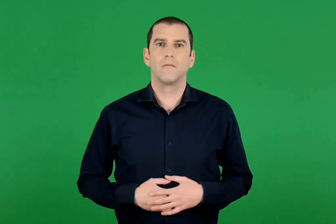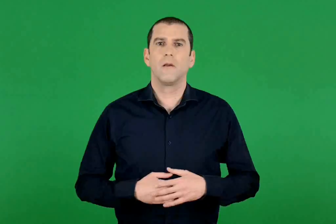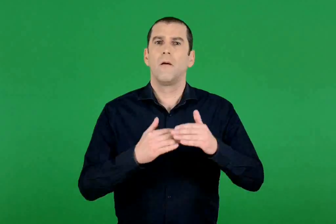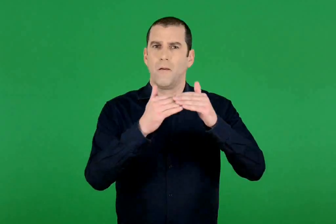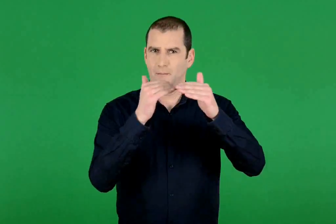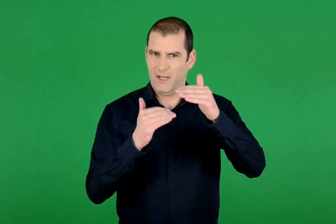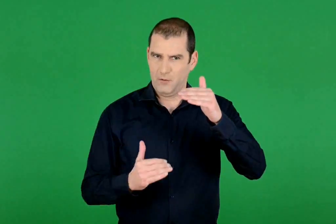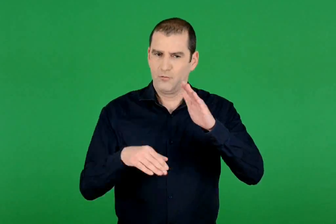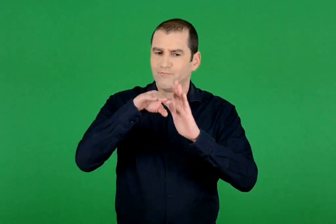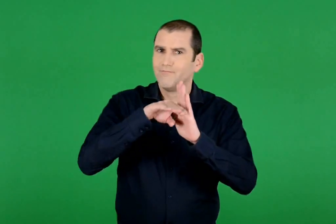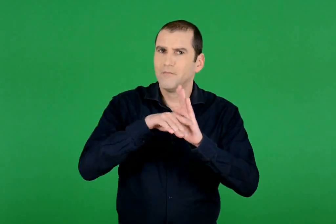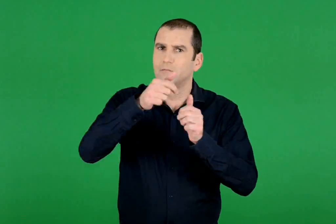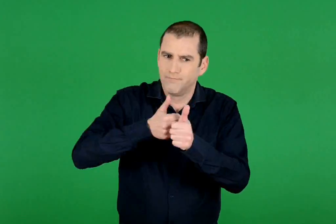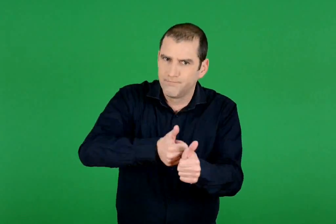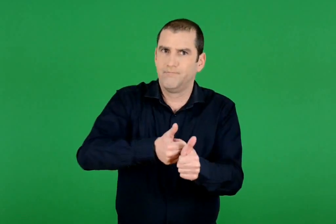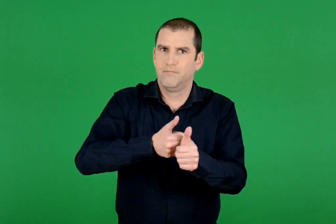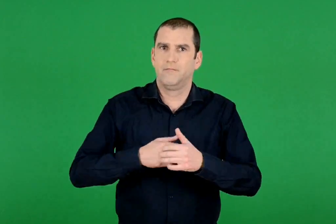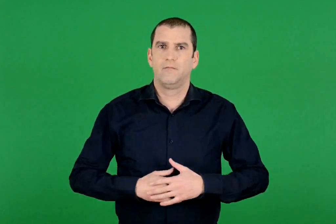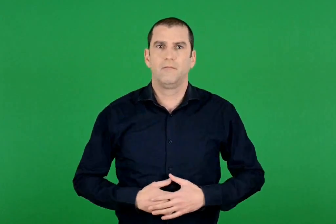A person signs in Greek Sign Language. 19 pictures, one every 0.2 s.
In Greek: κάνε τα παρακάτω
